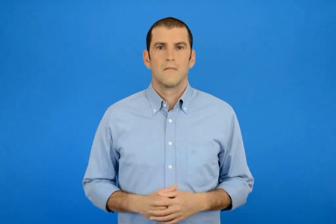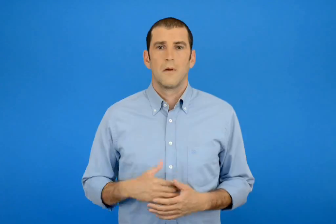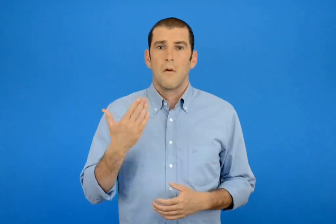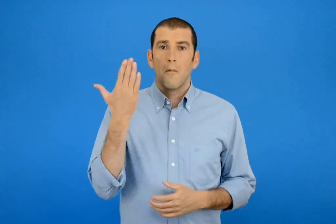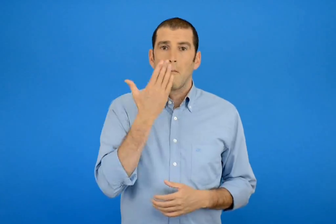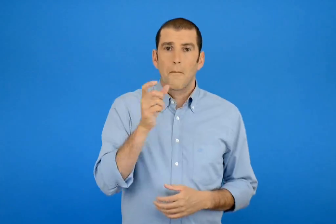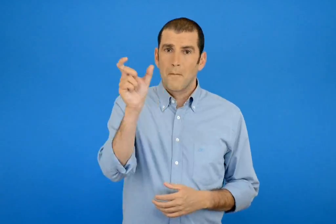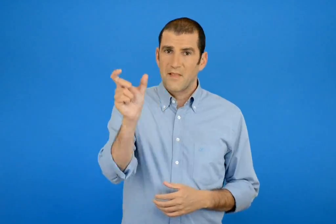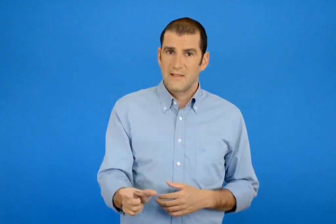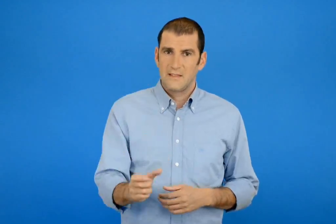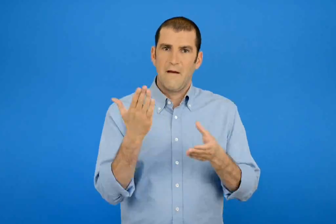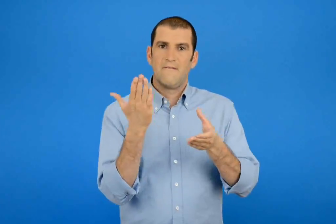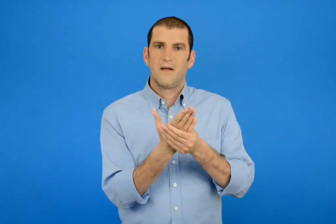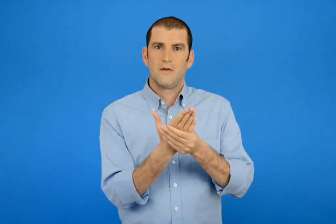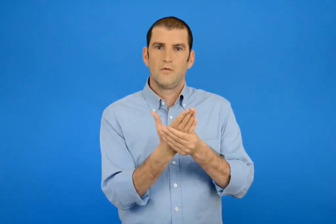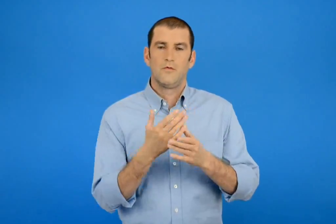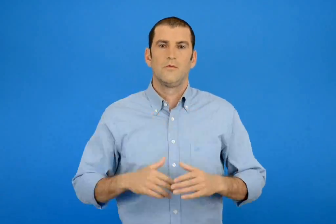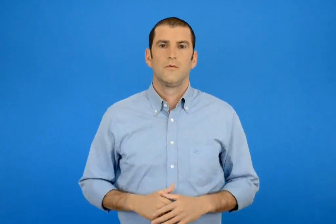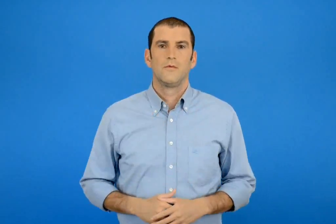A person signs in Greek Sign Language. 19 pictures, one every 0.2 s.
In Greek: φάκελος μαθητή
